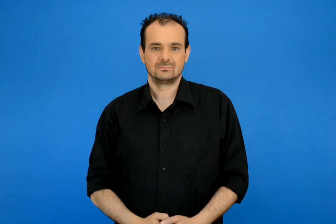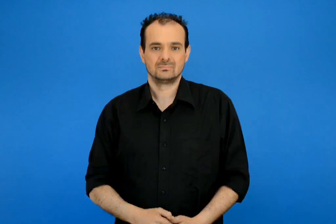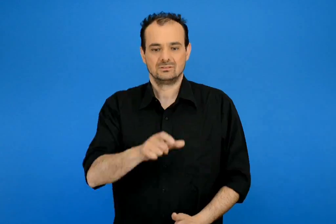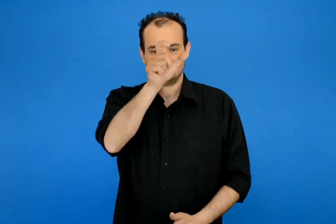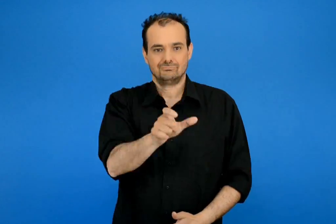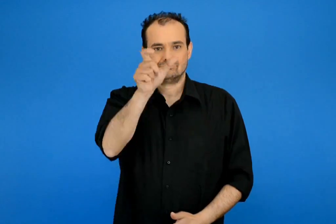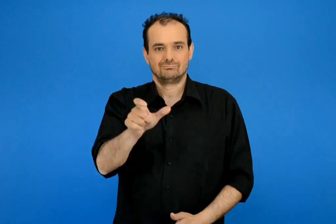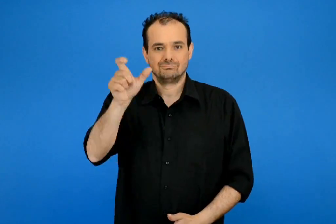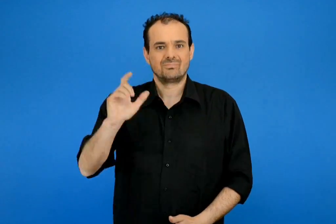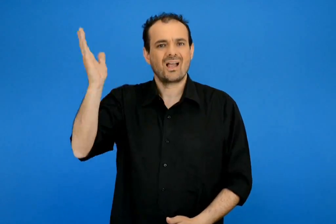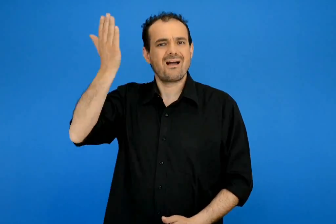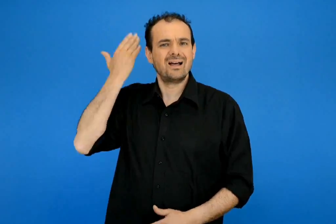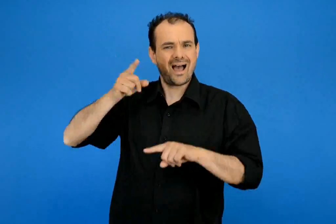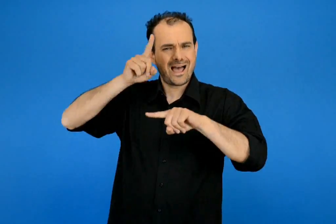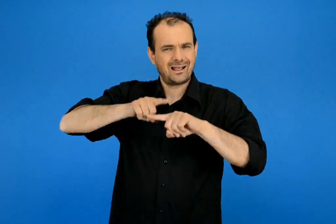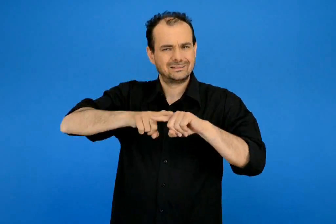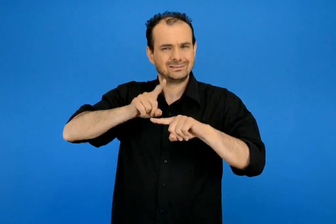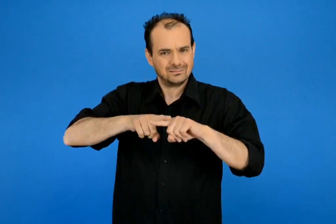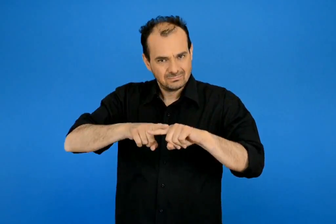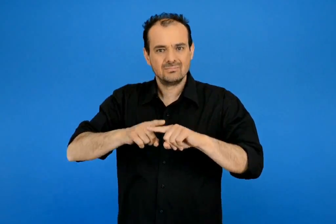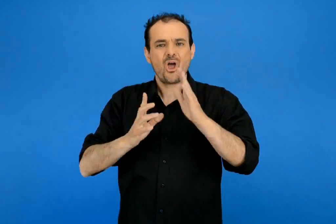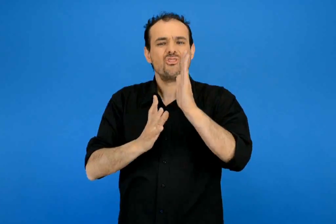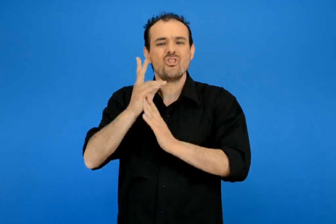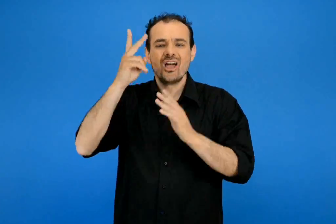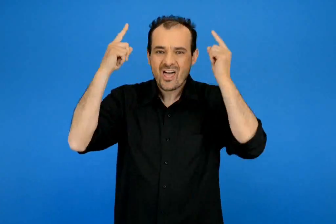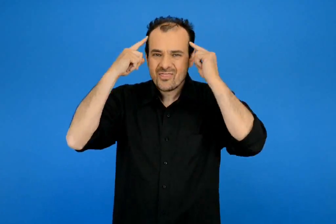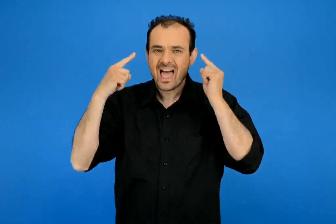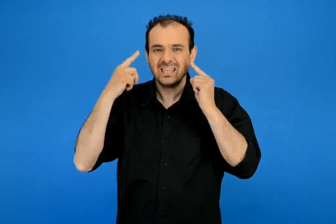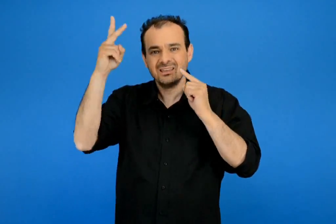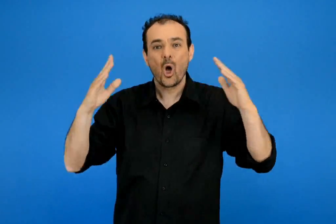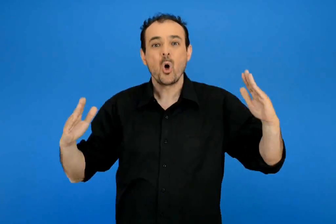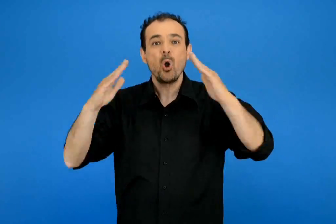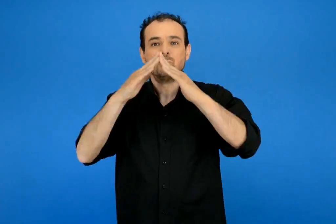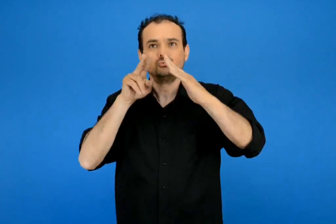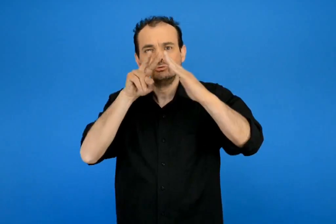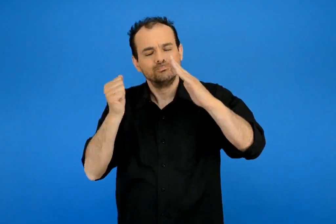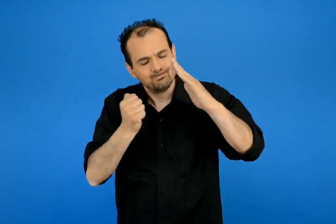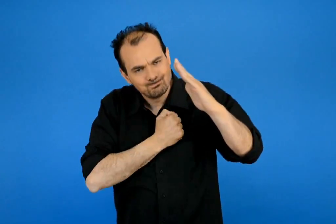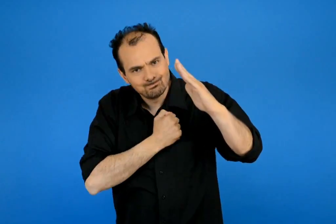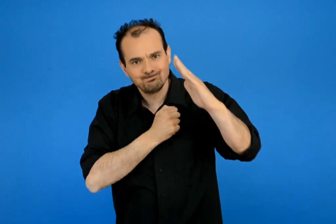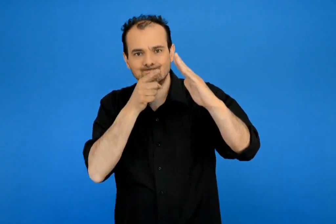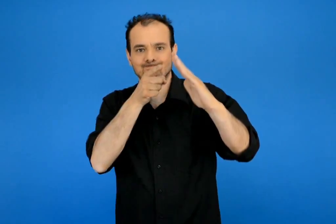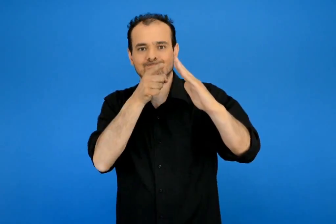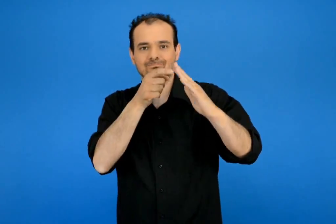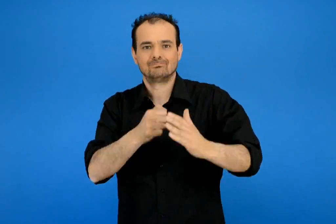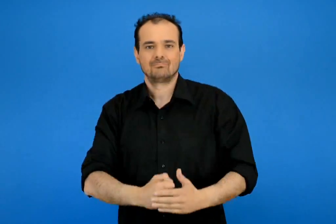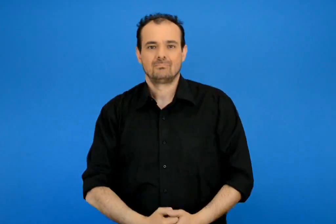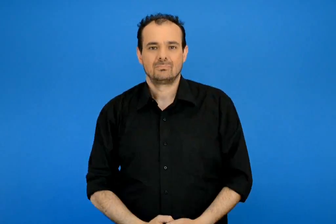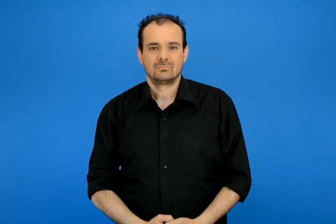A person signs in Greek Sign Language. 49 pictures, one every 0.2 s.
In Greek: οι αρχαίοι έλληνες πίστευαν στους δώδεκα θεούς του ολύμπου
